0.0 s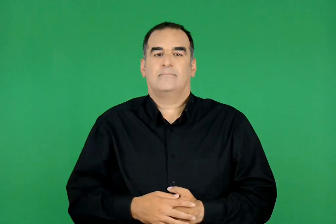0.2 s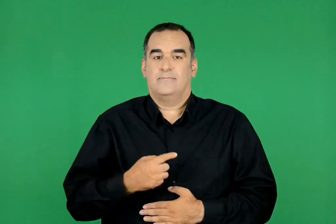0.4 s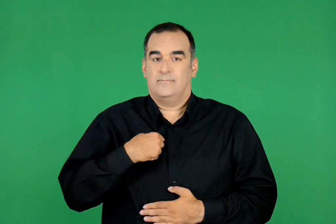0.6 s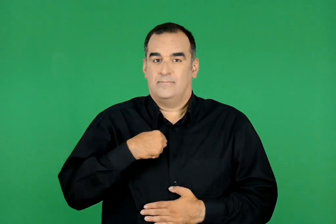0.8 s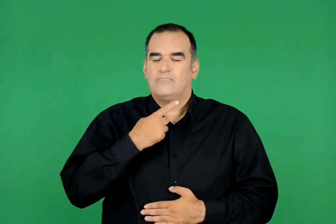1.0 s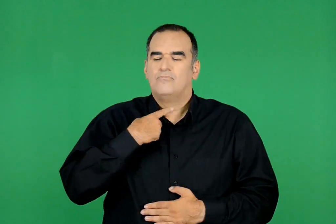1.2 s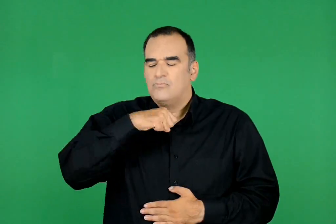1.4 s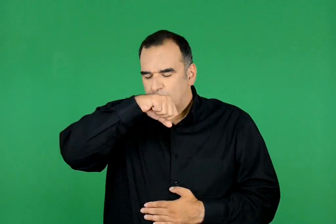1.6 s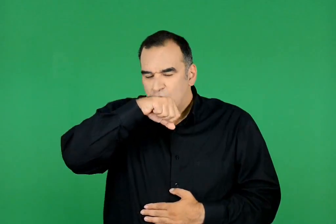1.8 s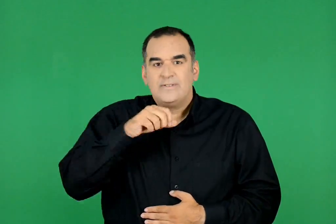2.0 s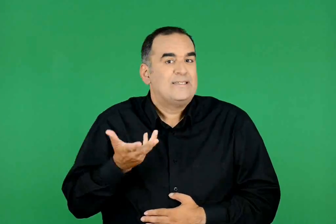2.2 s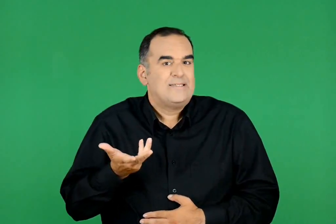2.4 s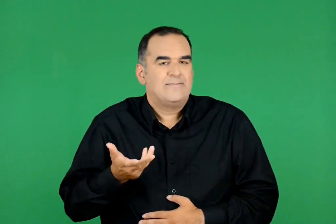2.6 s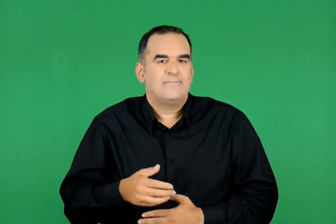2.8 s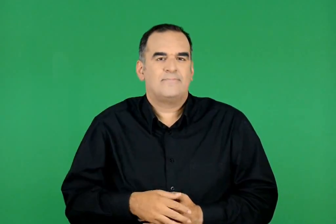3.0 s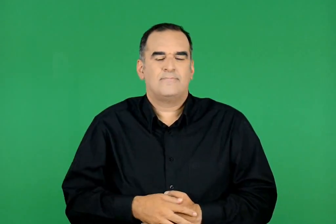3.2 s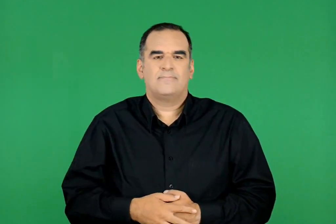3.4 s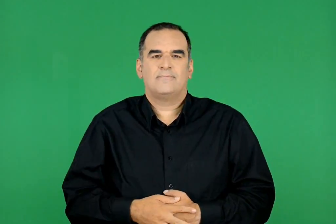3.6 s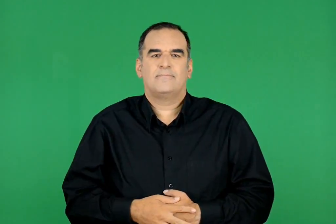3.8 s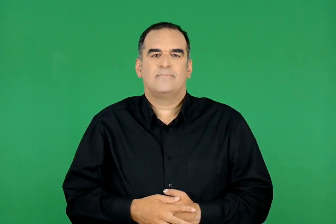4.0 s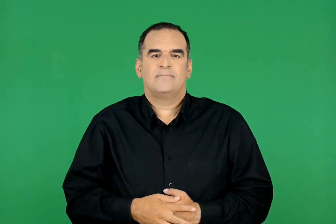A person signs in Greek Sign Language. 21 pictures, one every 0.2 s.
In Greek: τι μου αρέσει ;
